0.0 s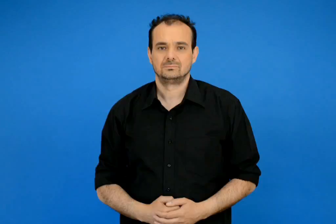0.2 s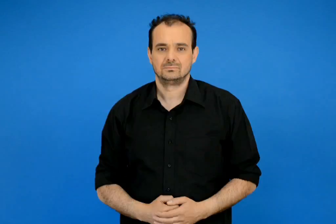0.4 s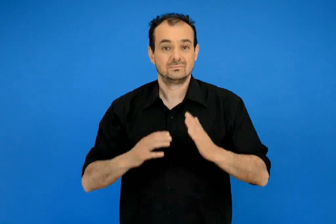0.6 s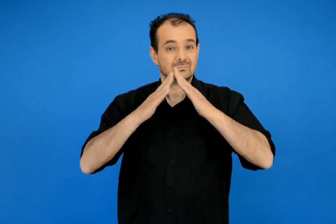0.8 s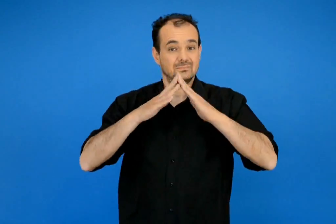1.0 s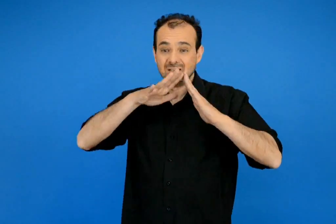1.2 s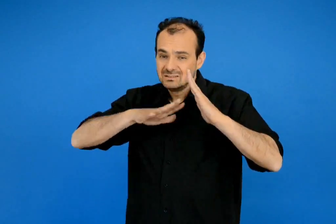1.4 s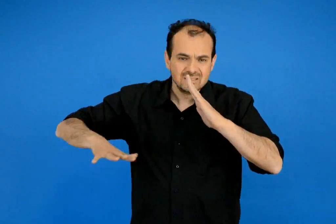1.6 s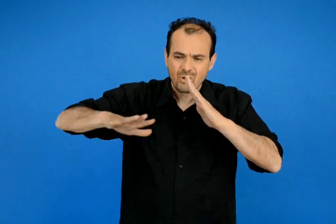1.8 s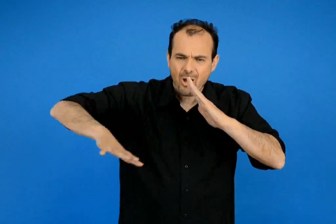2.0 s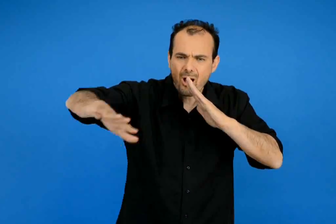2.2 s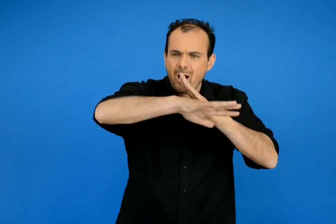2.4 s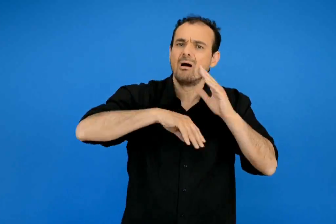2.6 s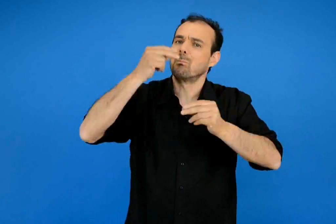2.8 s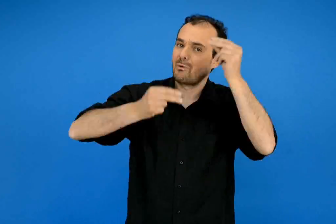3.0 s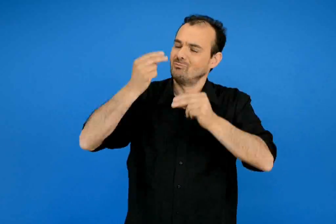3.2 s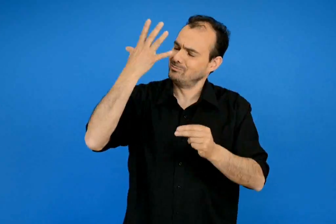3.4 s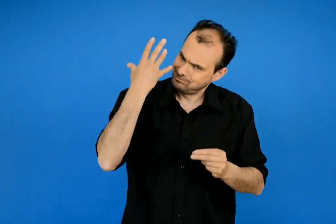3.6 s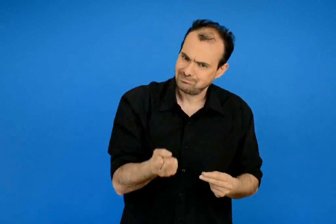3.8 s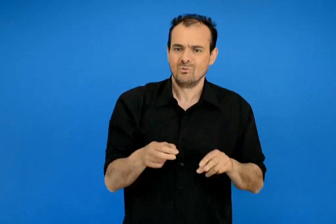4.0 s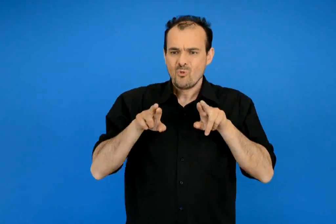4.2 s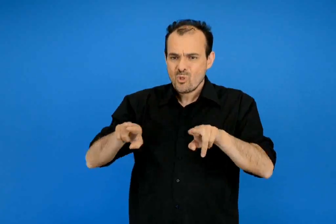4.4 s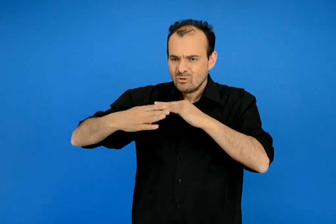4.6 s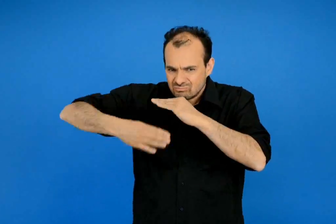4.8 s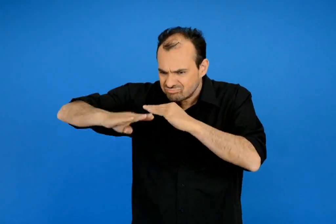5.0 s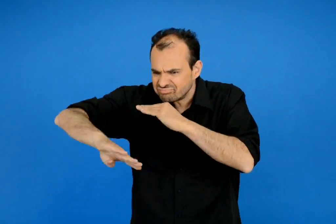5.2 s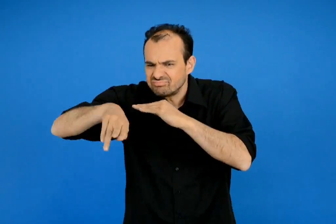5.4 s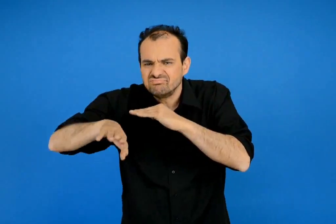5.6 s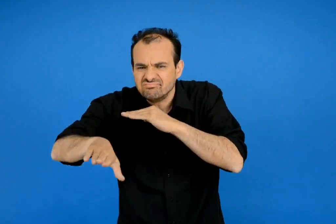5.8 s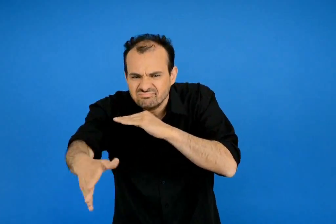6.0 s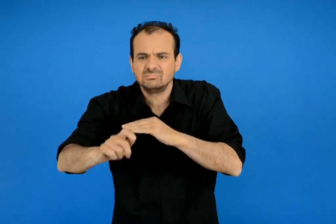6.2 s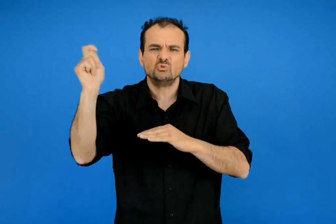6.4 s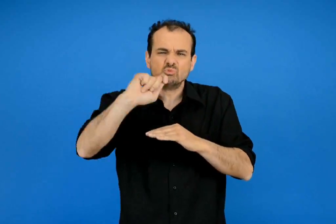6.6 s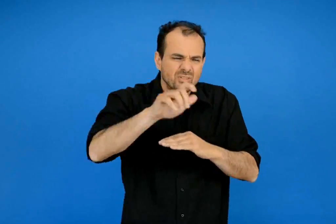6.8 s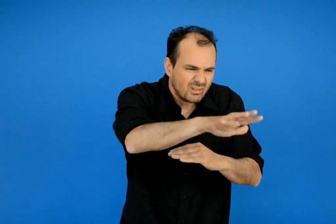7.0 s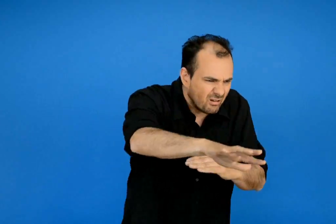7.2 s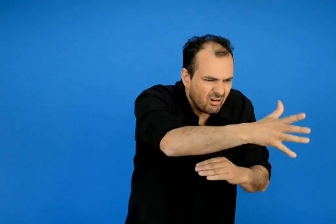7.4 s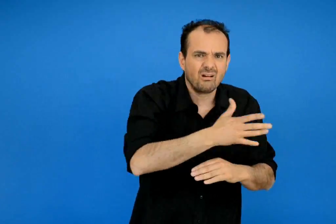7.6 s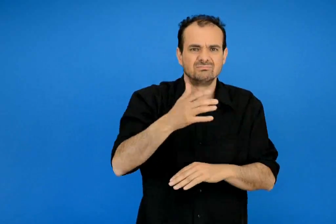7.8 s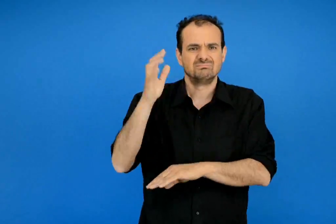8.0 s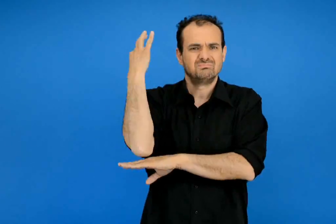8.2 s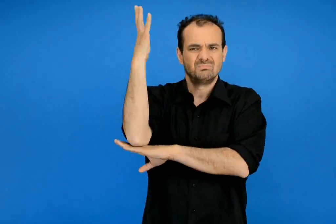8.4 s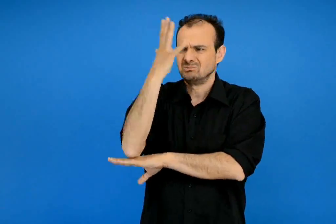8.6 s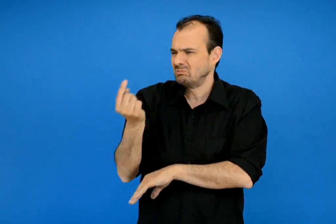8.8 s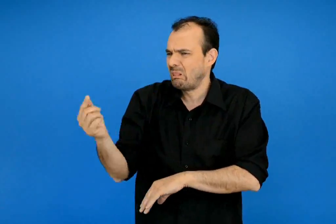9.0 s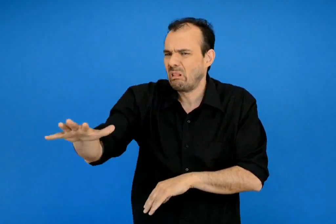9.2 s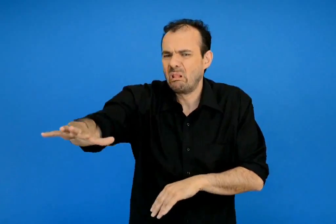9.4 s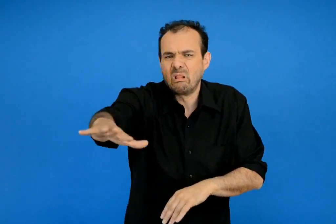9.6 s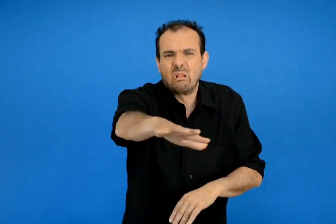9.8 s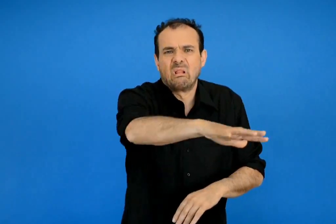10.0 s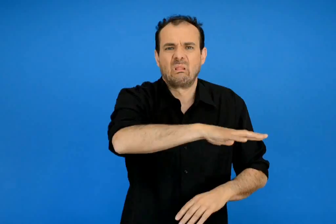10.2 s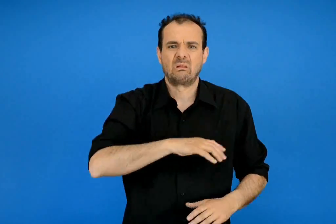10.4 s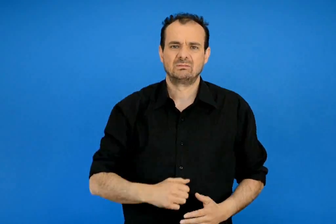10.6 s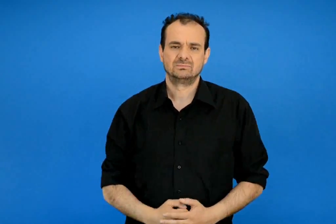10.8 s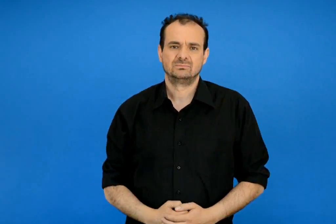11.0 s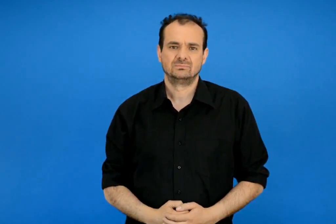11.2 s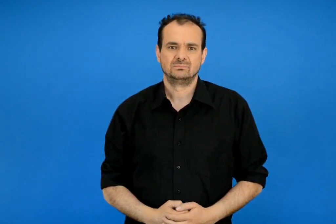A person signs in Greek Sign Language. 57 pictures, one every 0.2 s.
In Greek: στη συνοικία υπάρχουν και προβλήματα λακκούβες στους δρόμους σκουπίδια πολύ λίγο πράσινο
